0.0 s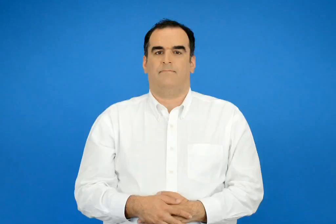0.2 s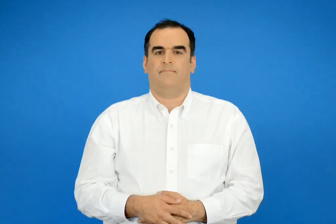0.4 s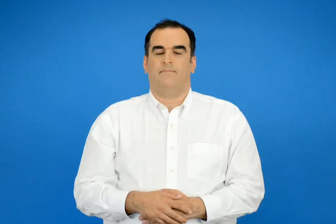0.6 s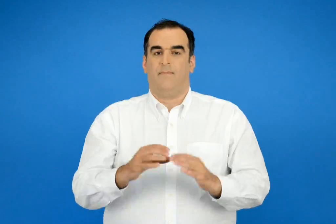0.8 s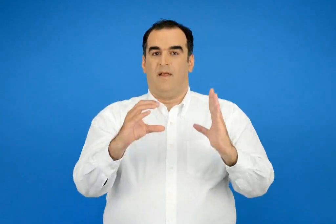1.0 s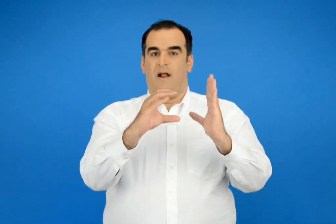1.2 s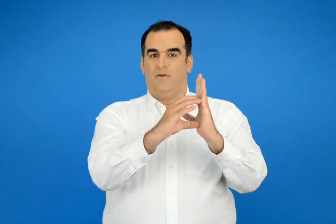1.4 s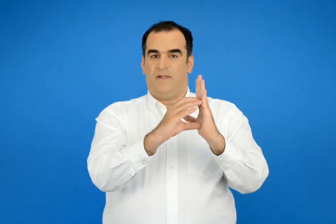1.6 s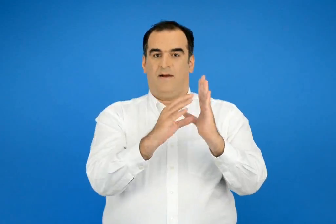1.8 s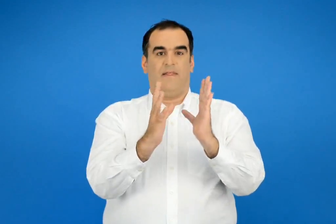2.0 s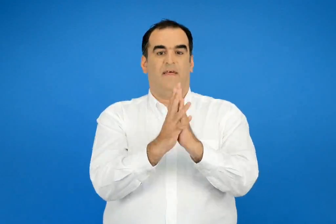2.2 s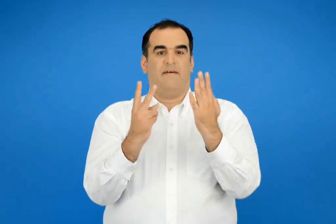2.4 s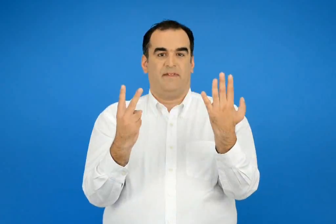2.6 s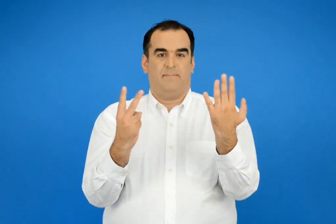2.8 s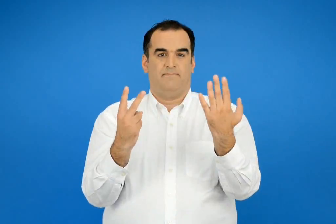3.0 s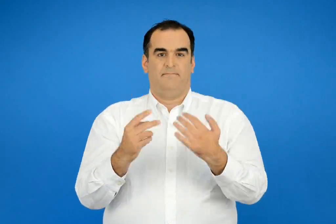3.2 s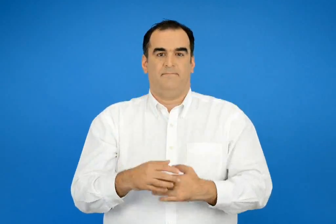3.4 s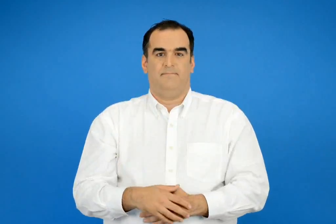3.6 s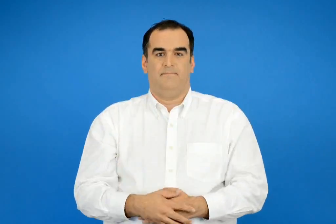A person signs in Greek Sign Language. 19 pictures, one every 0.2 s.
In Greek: ενότητα 17
